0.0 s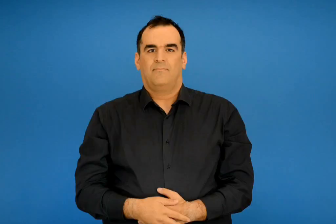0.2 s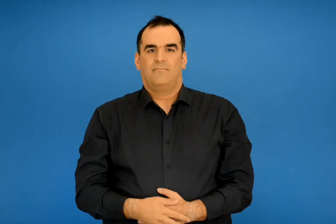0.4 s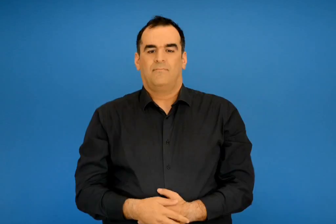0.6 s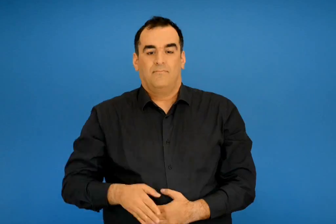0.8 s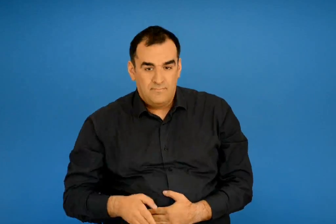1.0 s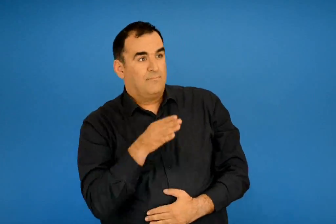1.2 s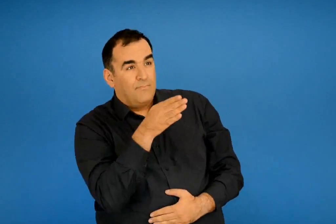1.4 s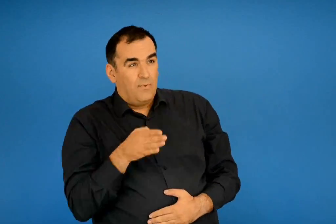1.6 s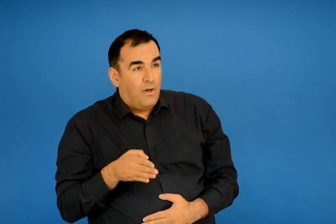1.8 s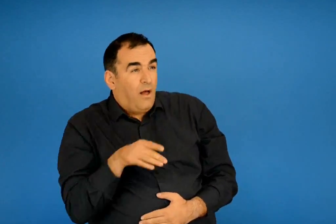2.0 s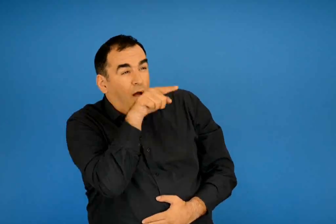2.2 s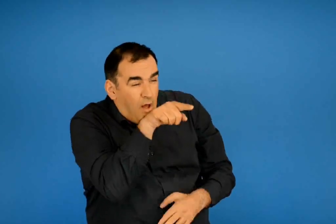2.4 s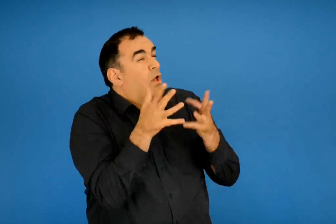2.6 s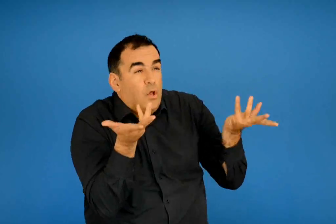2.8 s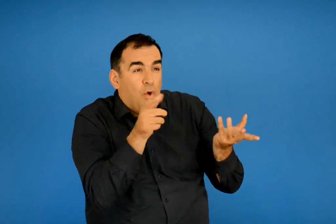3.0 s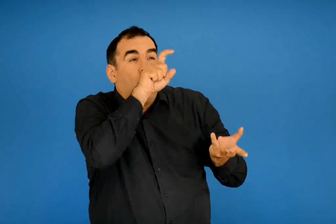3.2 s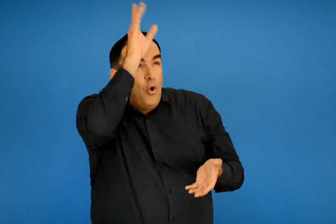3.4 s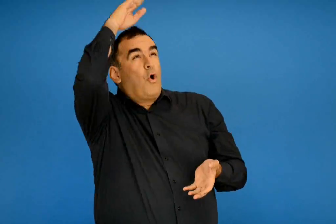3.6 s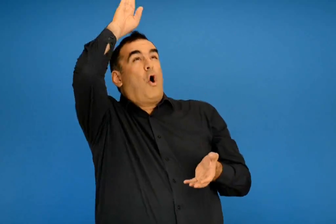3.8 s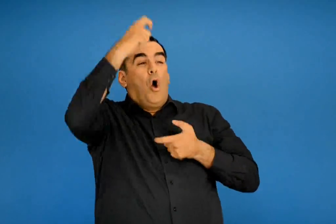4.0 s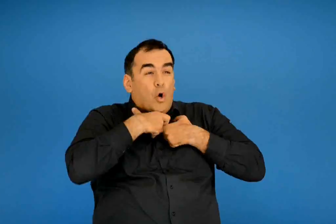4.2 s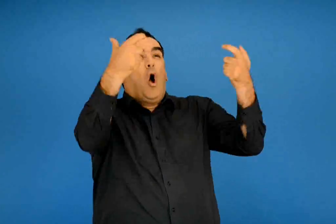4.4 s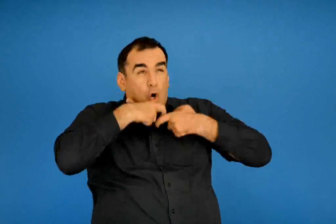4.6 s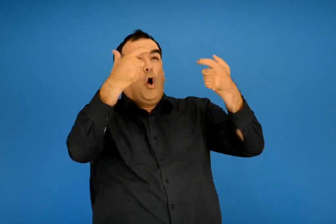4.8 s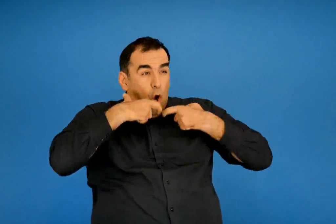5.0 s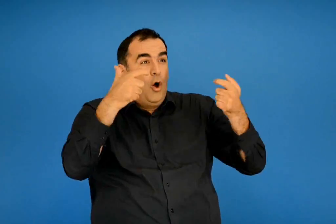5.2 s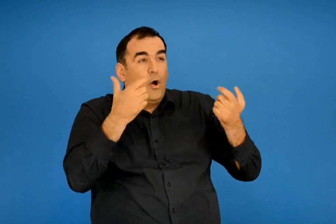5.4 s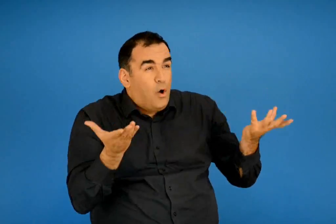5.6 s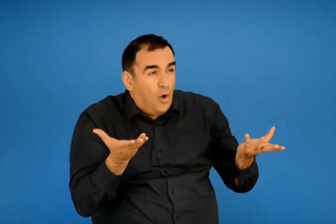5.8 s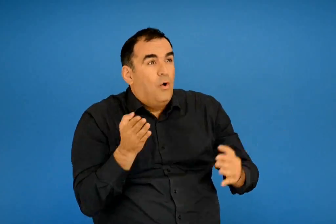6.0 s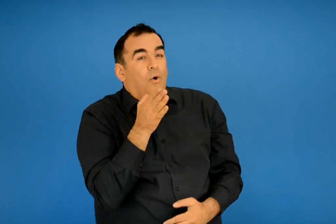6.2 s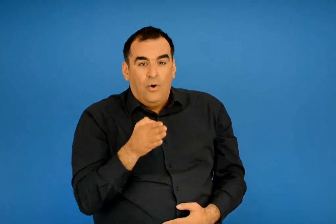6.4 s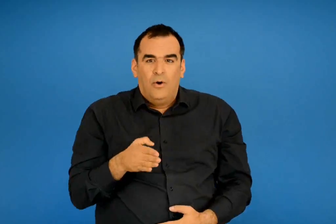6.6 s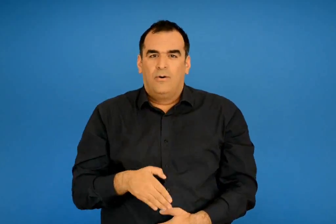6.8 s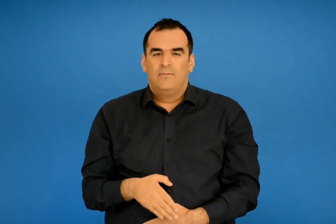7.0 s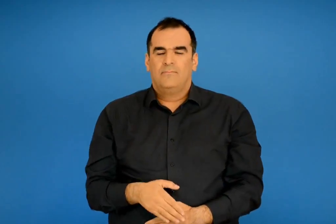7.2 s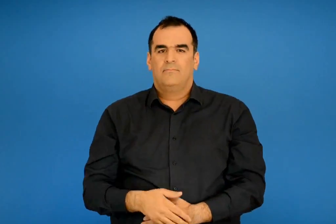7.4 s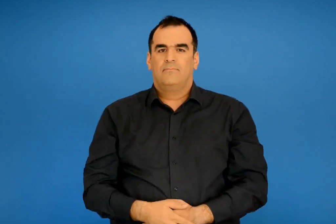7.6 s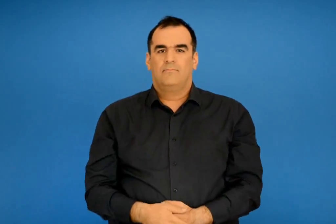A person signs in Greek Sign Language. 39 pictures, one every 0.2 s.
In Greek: καραγκιόζης και τι είσαι κόκορας και λάλας ;
